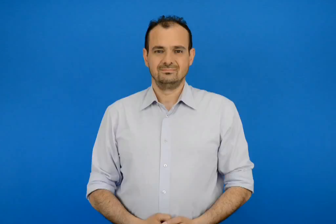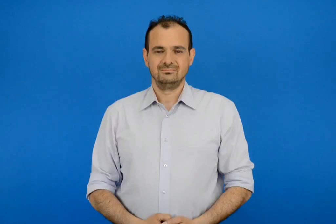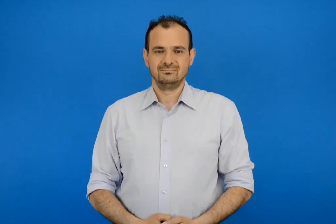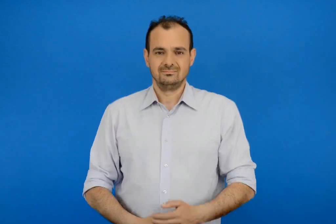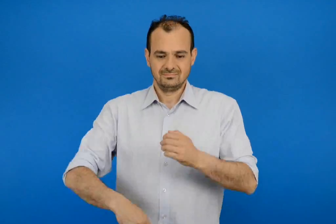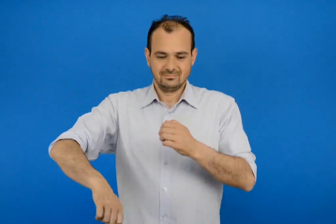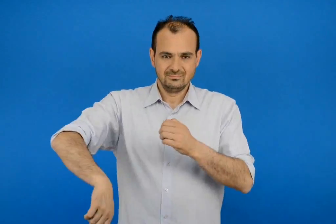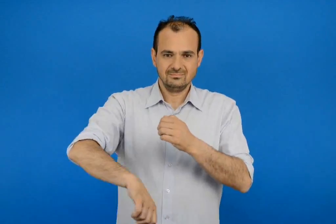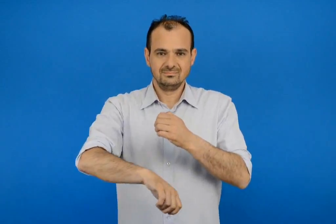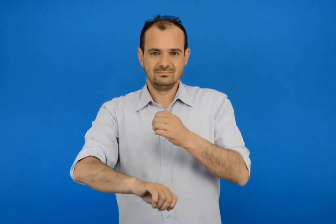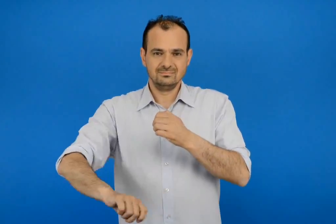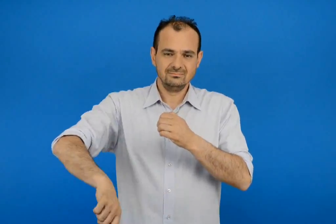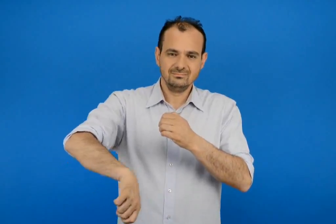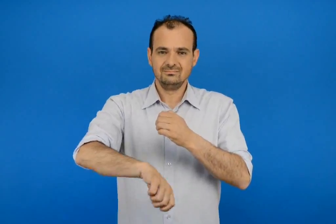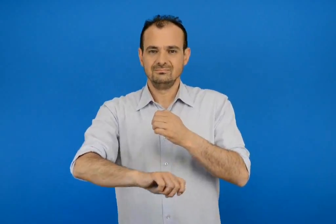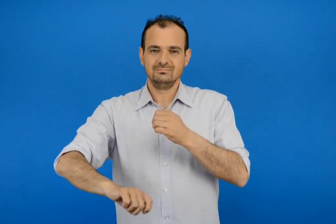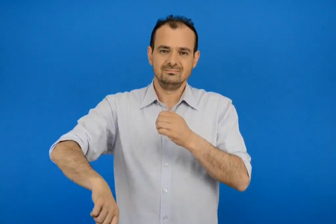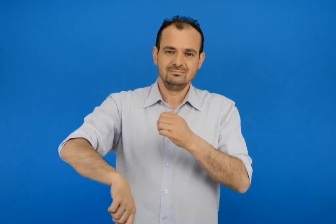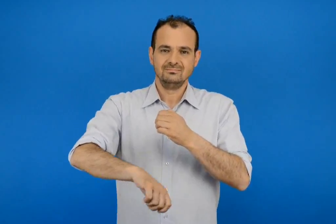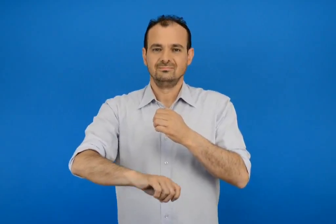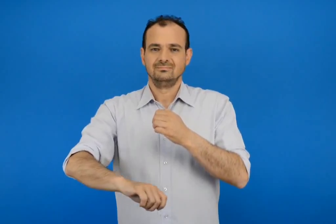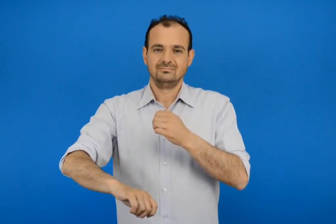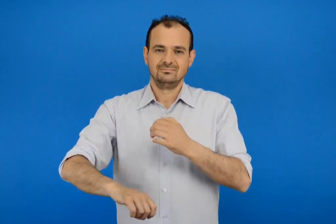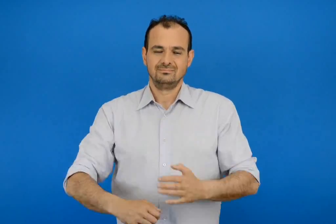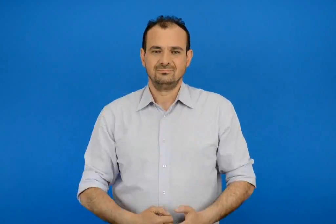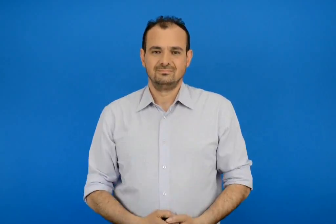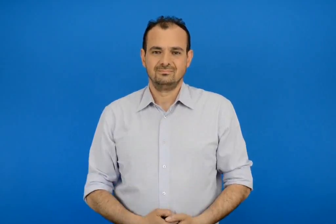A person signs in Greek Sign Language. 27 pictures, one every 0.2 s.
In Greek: λύρα
